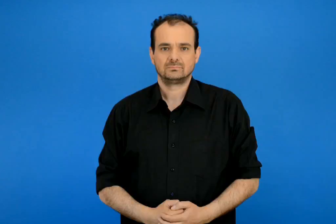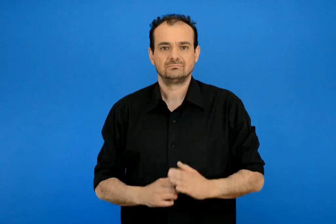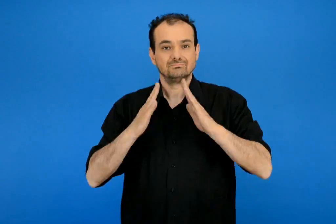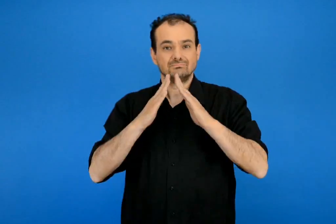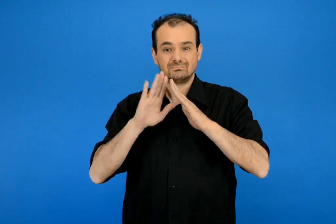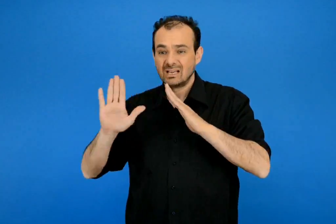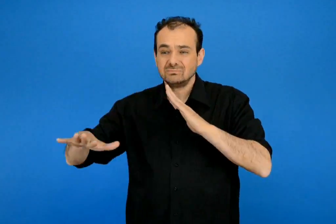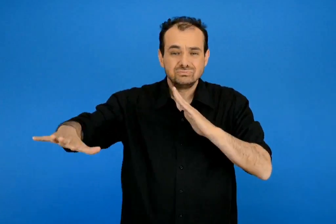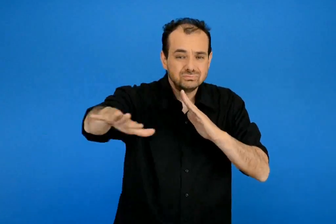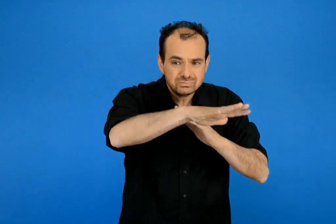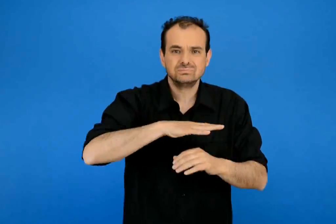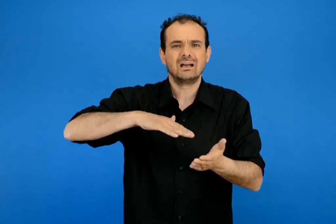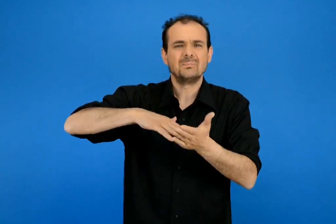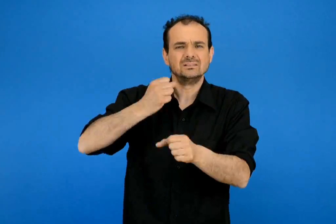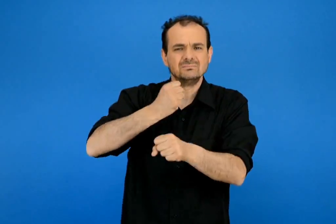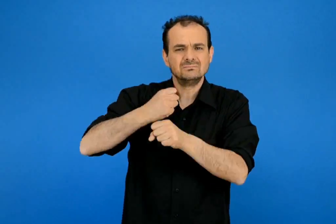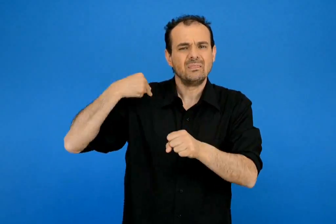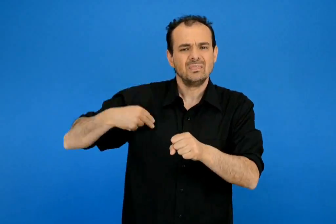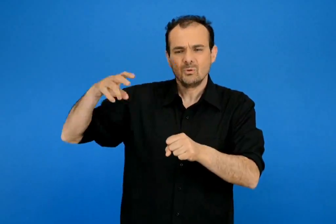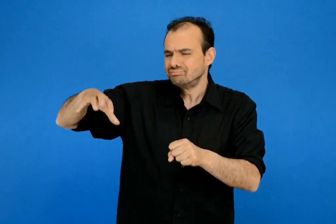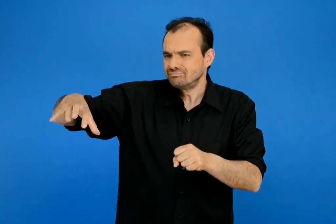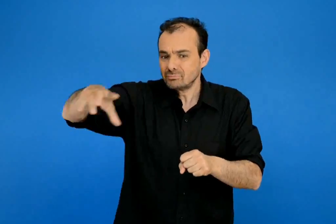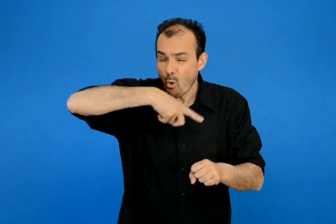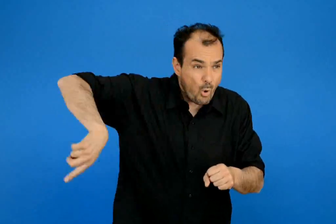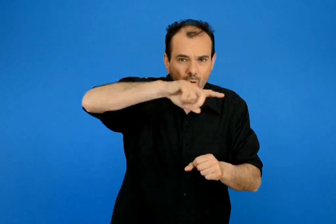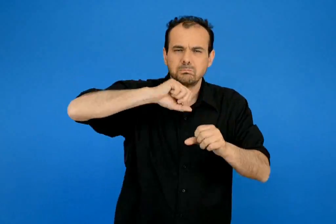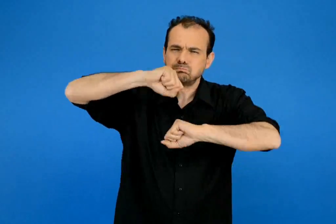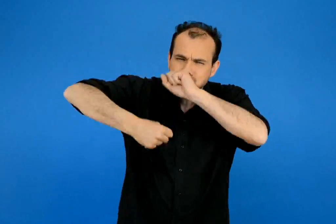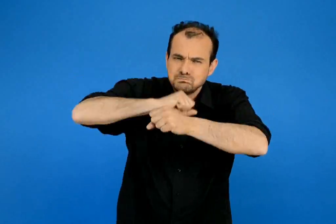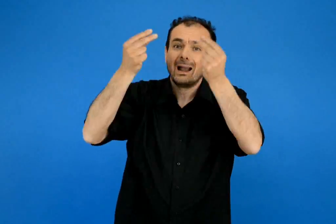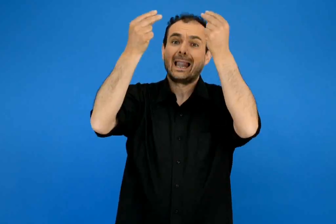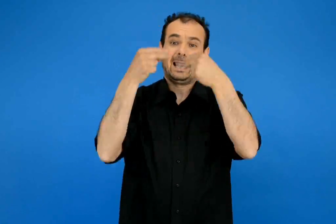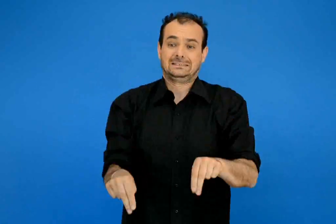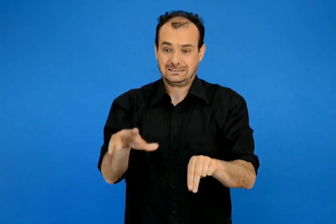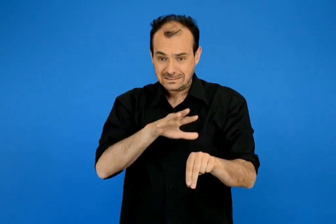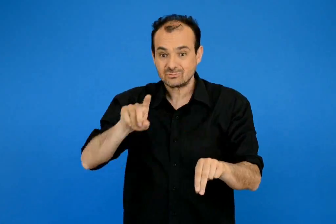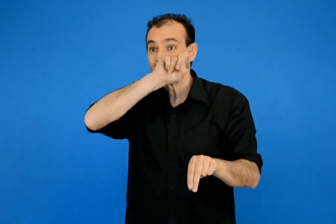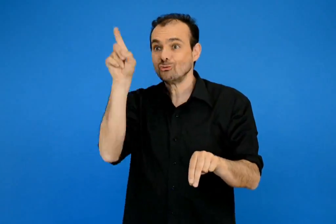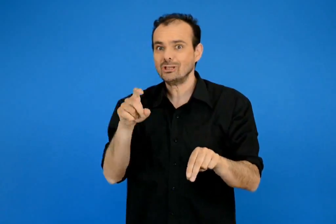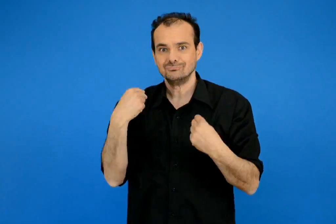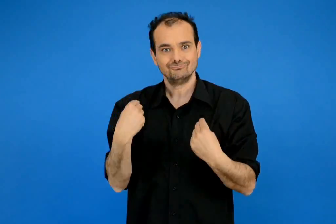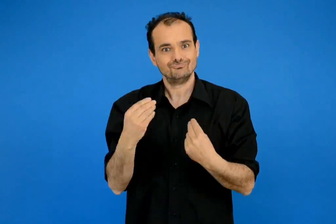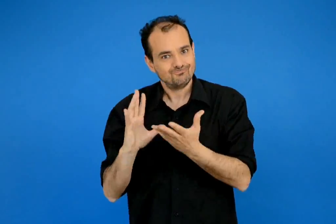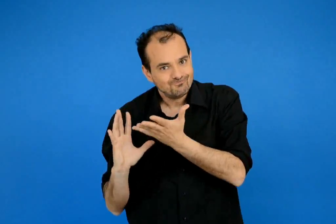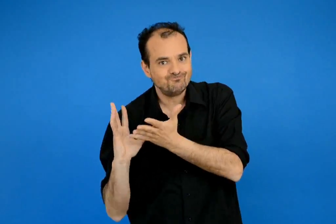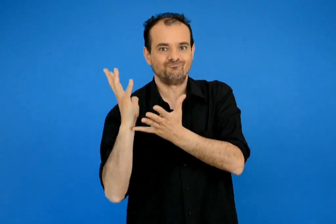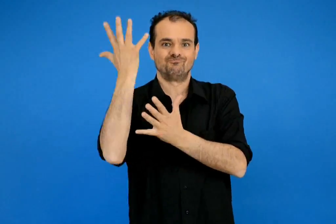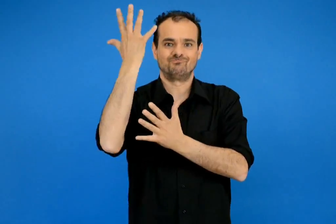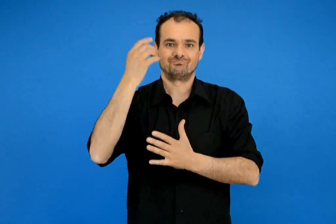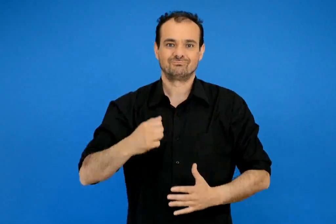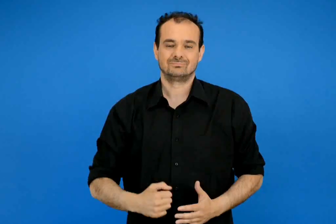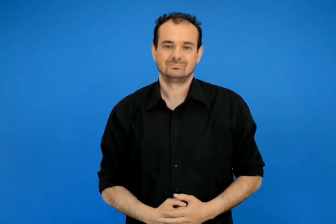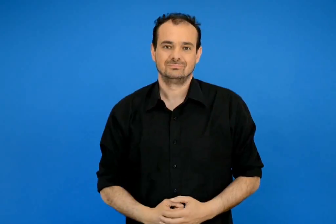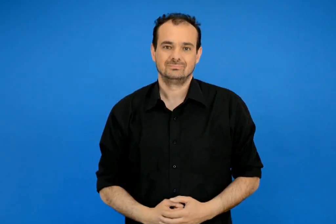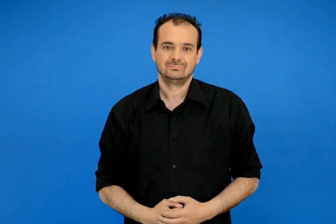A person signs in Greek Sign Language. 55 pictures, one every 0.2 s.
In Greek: οι κάτοικοι μαζί με τις υπηρεσίες του δήμου προσπαθούν να βρουν λύσεις για αυτά ώστε η ζωή τους να γινει καλύτερη
